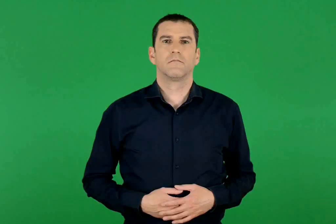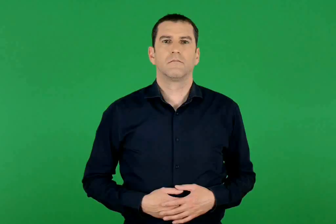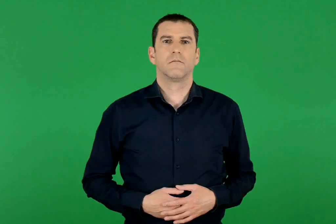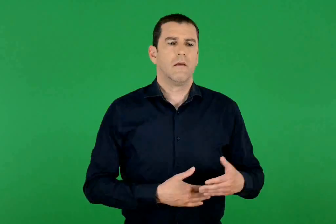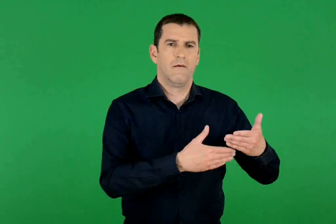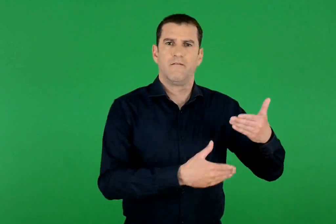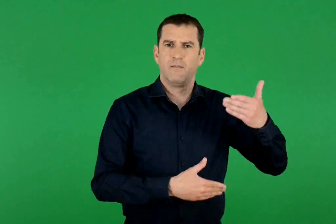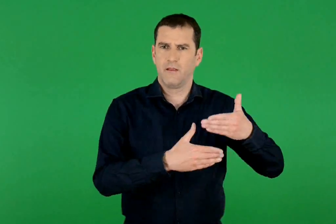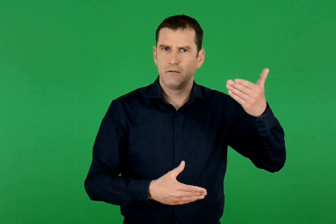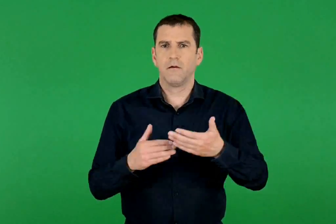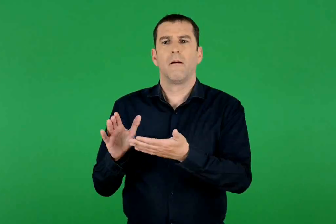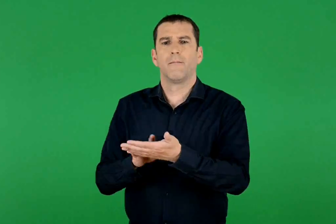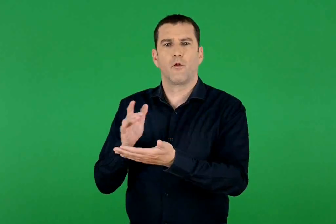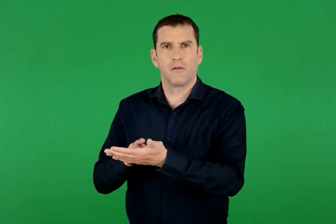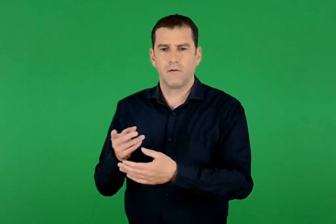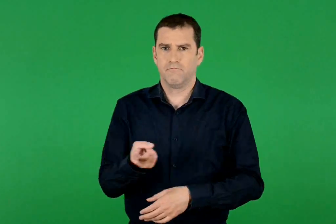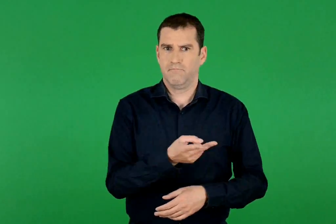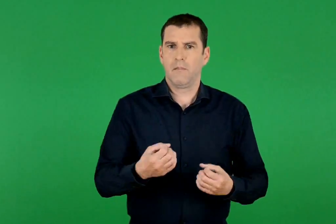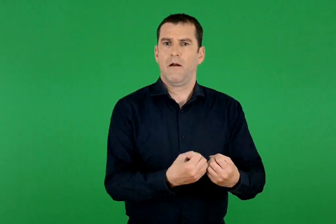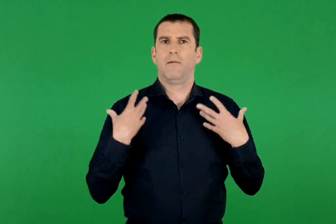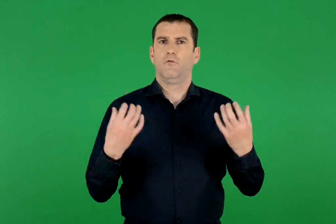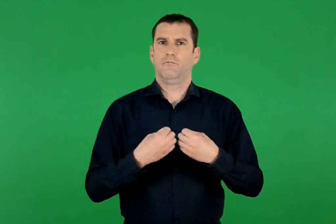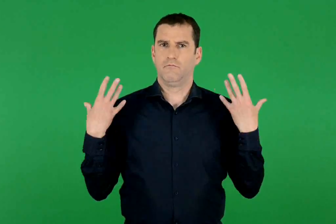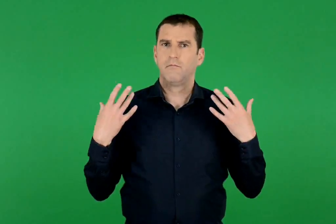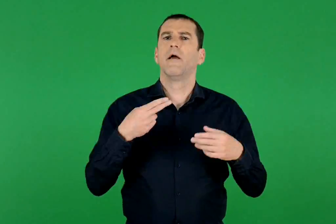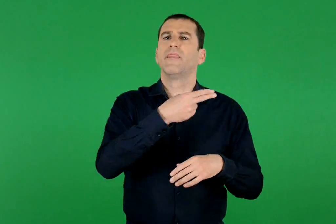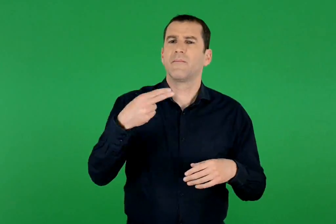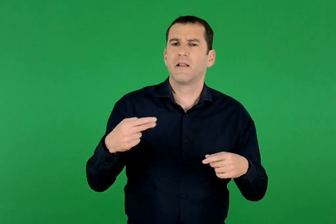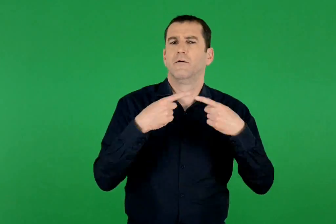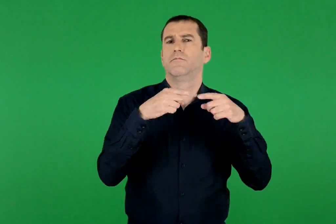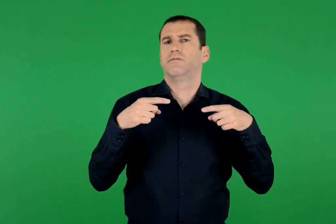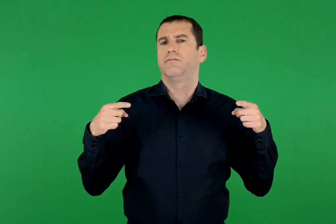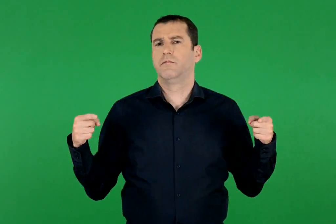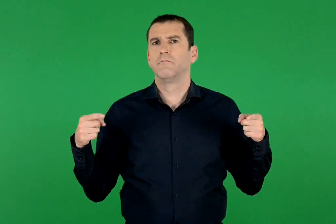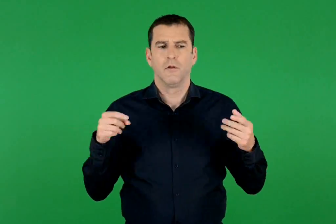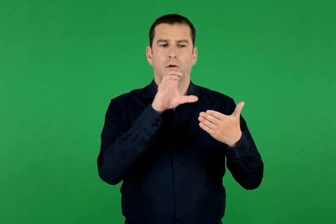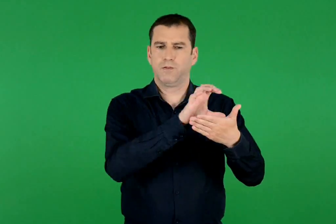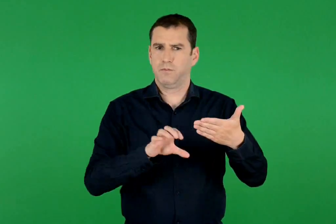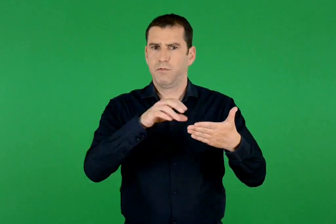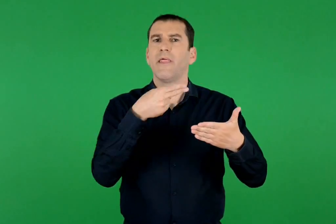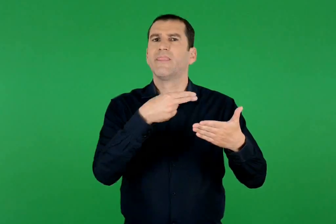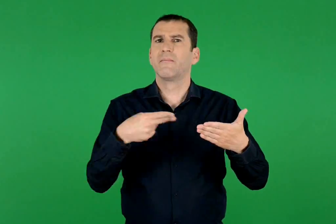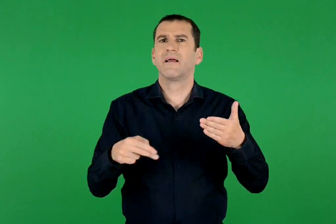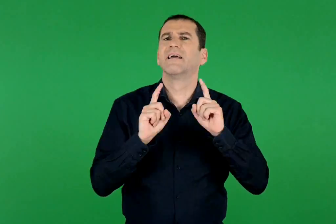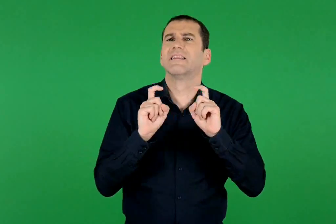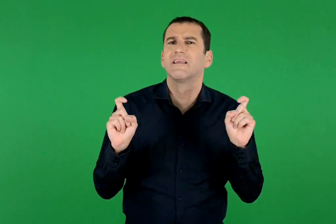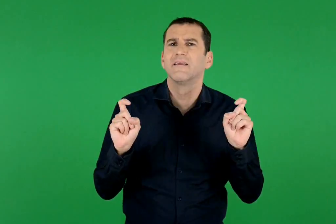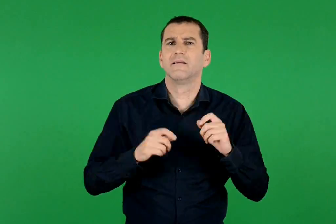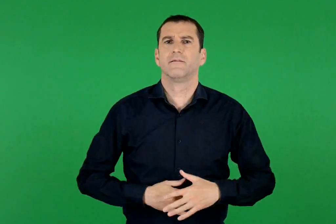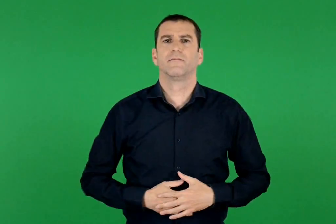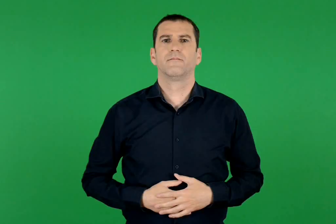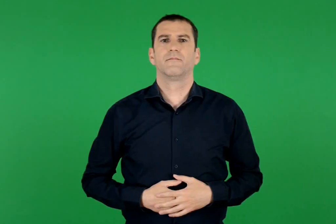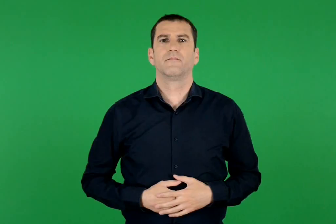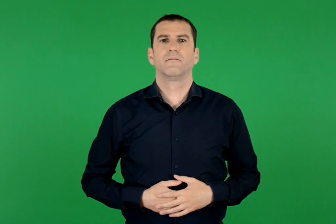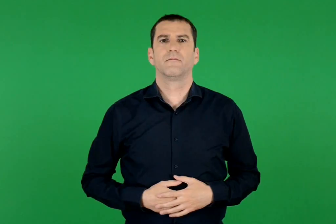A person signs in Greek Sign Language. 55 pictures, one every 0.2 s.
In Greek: οι εφημερίδες και τα περιοδικά μάς ενημερώνουν για διάφορα θέματα. τι είδους θέματα περιέχουν ;
